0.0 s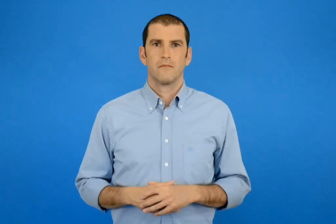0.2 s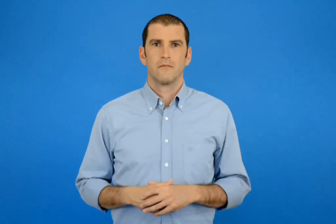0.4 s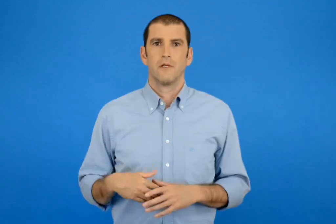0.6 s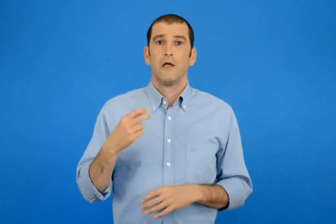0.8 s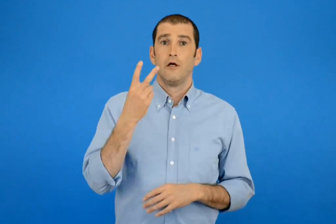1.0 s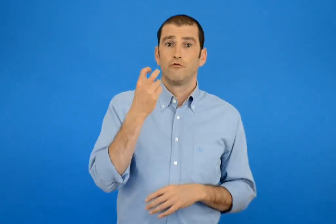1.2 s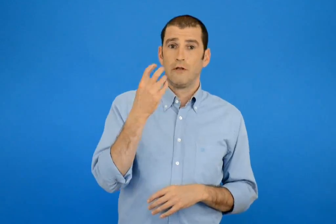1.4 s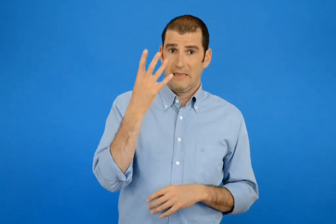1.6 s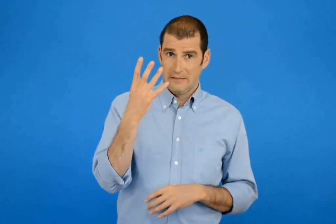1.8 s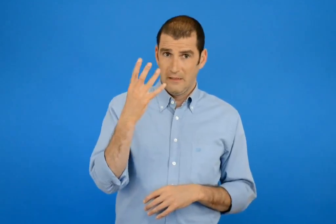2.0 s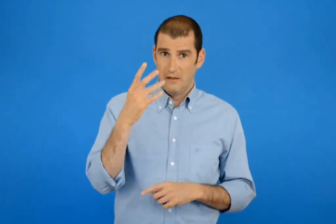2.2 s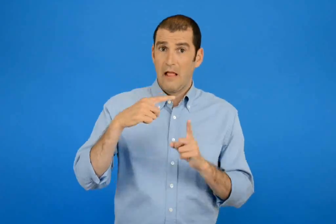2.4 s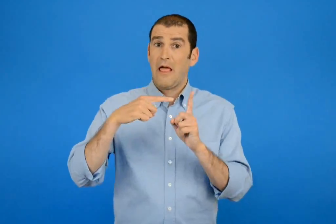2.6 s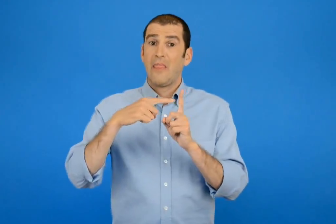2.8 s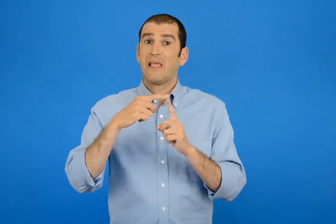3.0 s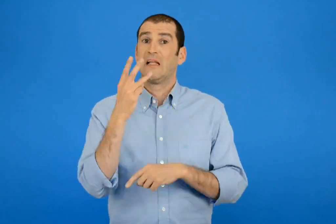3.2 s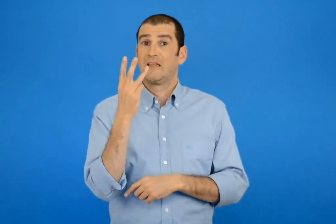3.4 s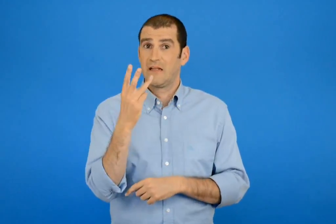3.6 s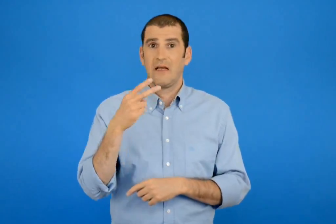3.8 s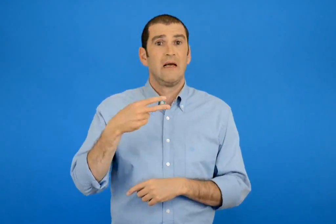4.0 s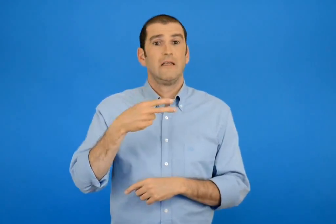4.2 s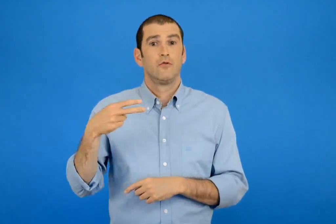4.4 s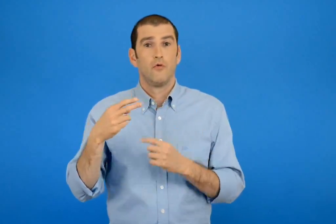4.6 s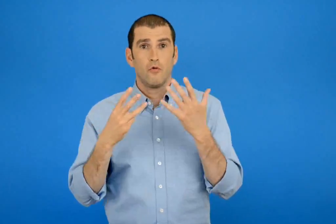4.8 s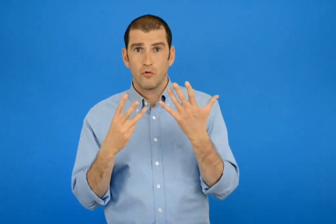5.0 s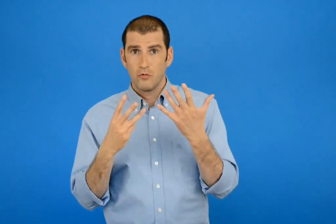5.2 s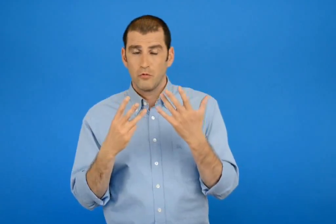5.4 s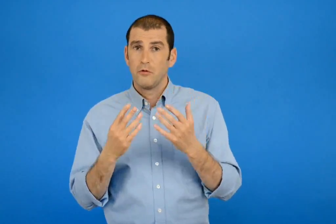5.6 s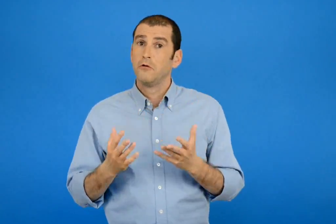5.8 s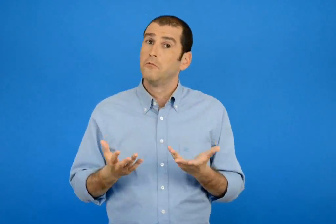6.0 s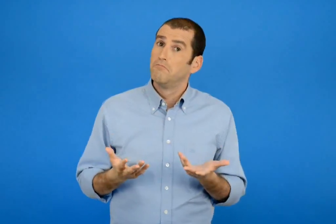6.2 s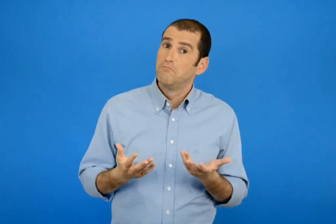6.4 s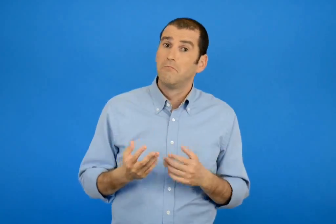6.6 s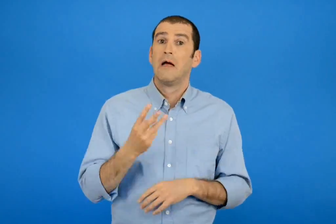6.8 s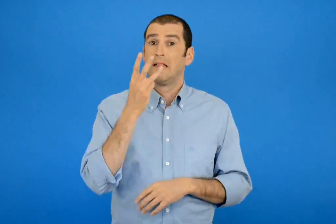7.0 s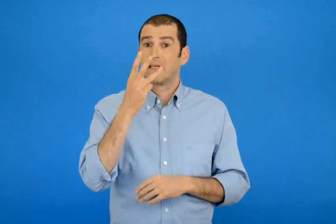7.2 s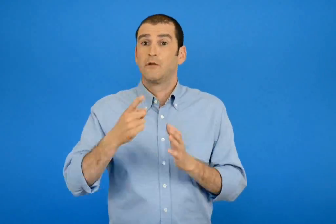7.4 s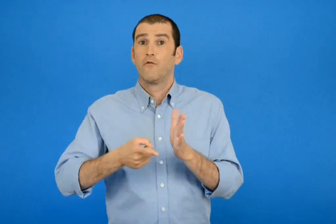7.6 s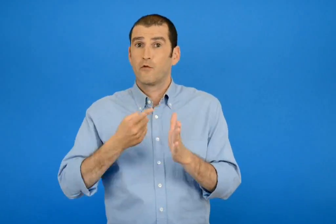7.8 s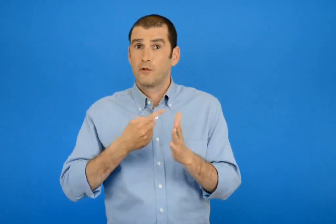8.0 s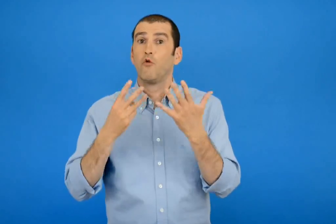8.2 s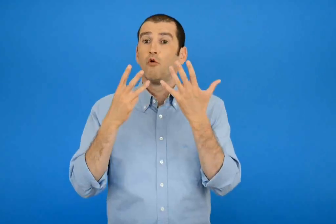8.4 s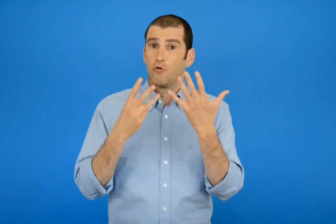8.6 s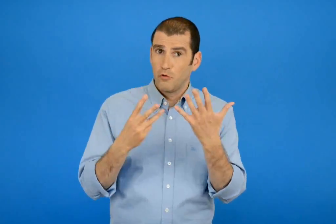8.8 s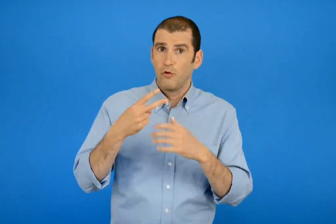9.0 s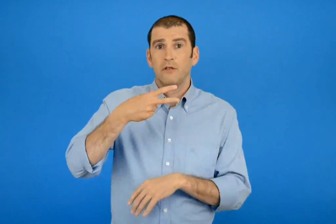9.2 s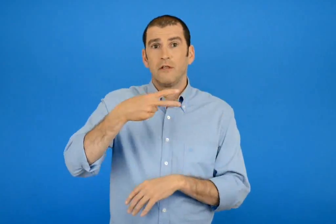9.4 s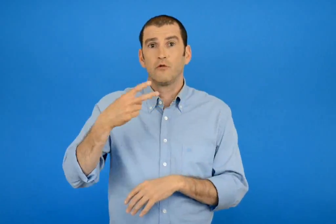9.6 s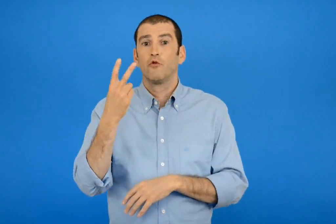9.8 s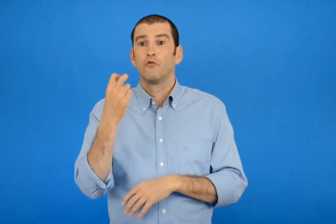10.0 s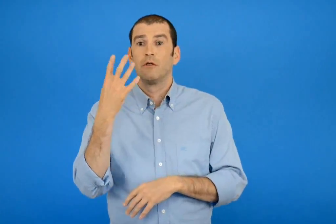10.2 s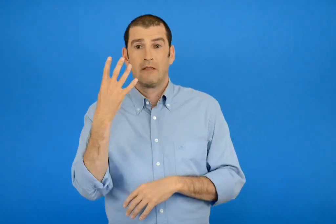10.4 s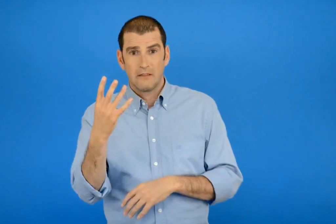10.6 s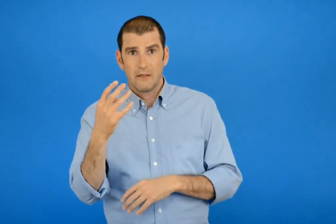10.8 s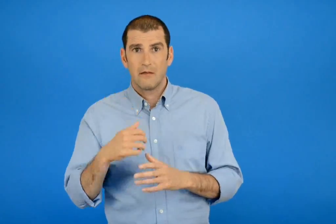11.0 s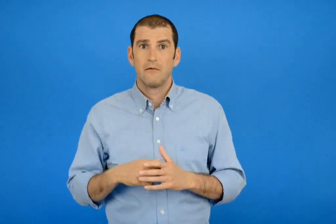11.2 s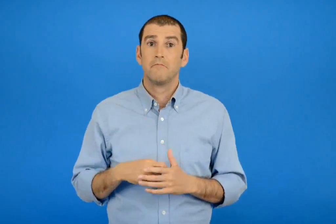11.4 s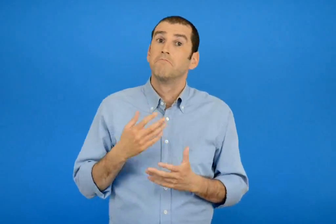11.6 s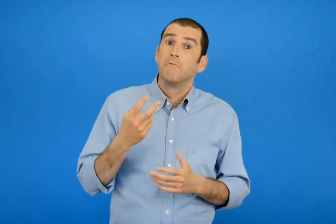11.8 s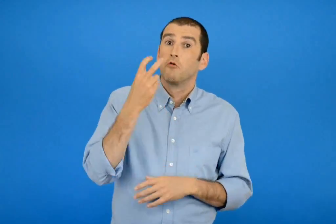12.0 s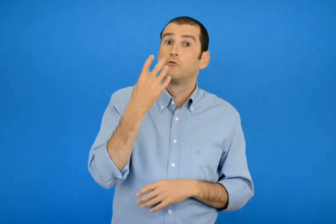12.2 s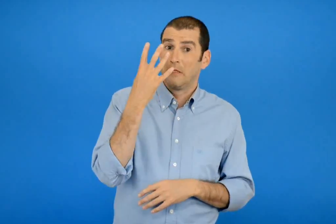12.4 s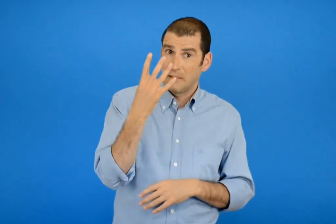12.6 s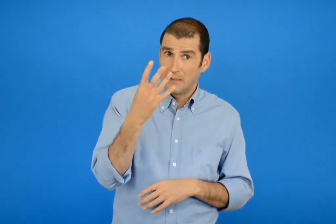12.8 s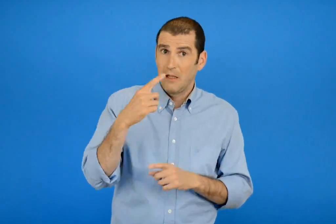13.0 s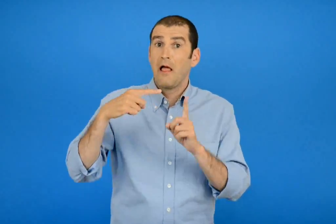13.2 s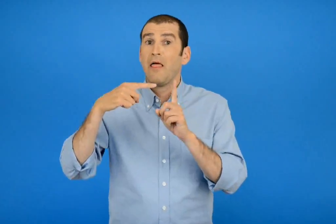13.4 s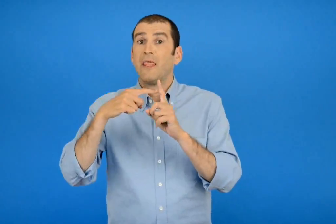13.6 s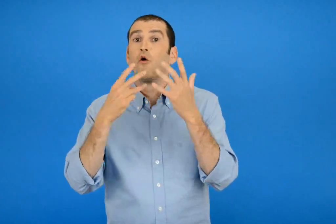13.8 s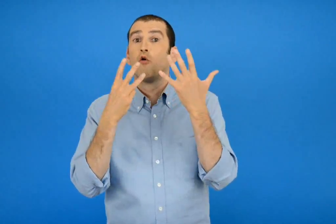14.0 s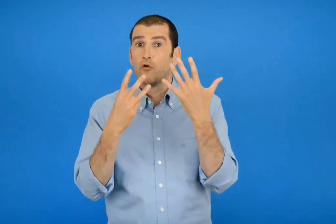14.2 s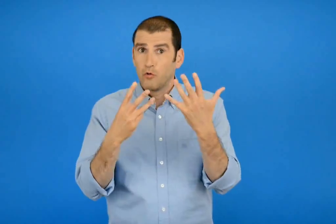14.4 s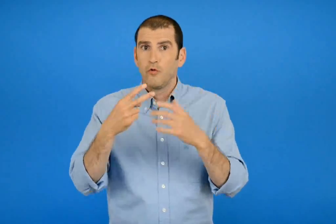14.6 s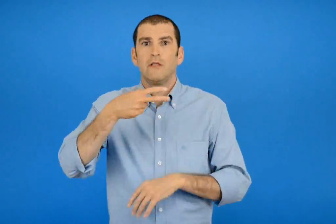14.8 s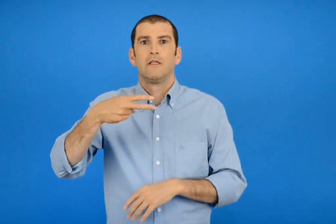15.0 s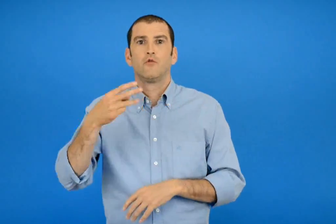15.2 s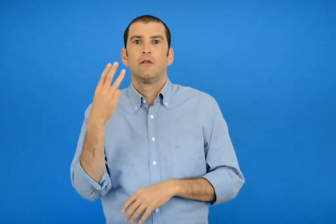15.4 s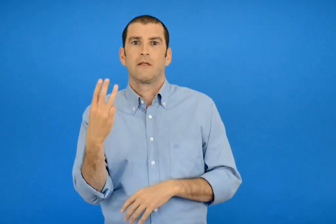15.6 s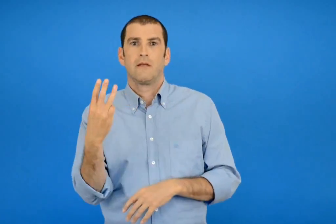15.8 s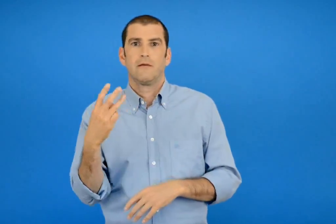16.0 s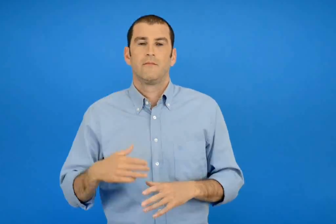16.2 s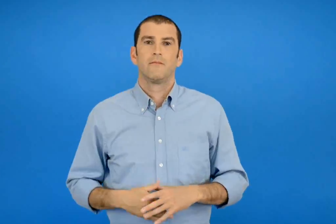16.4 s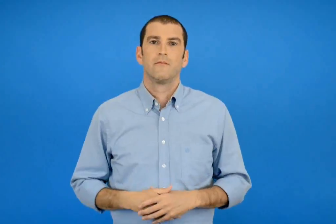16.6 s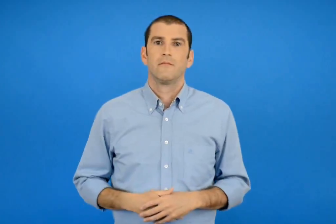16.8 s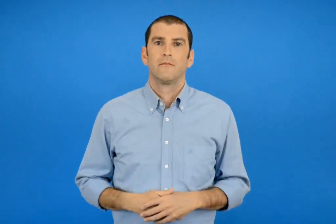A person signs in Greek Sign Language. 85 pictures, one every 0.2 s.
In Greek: 24 3 = 8 η 3χ8 = 24 η 24 8 = 3
